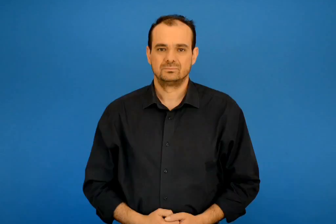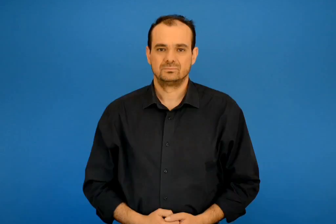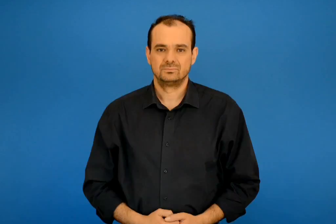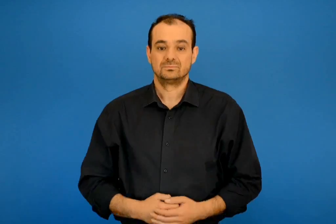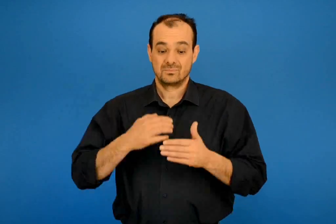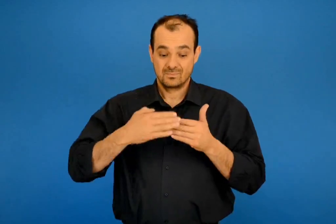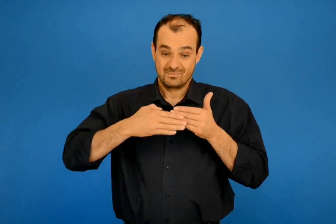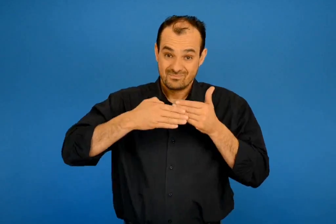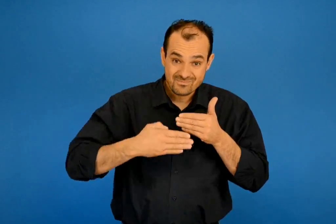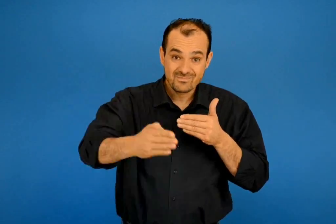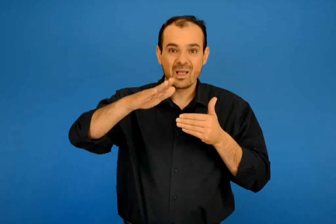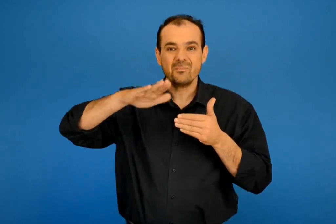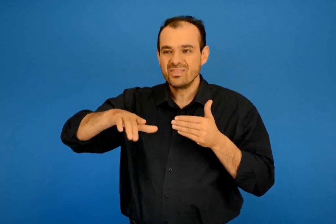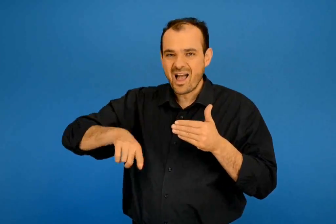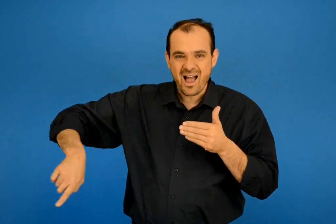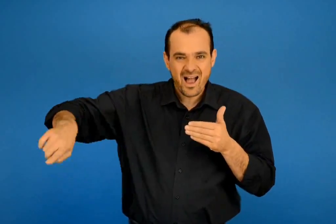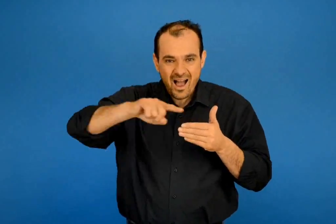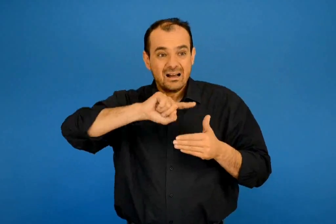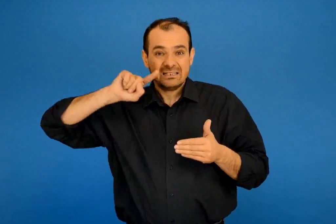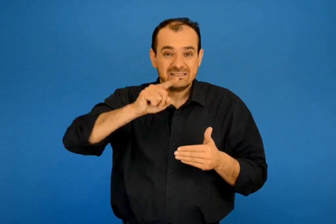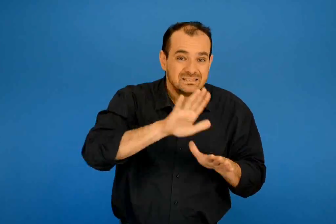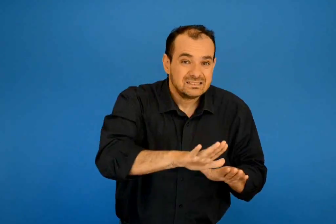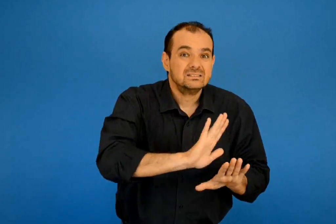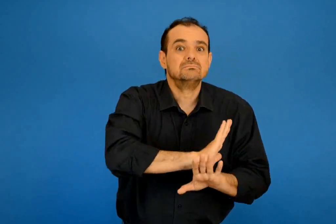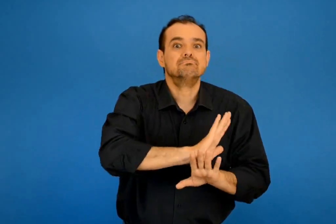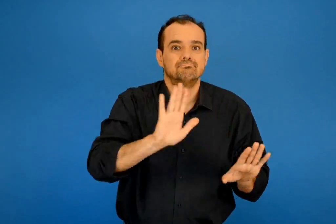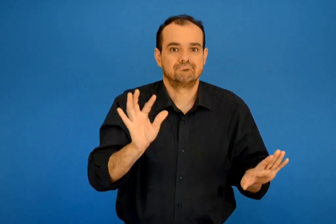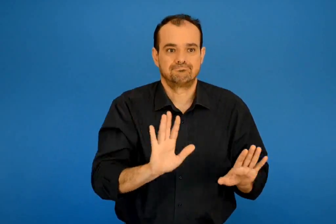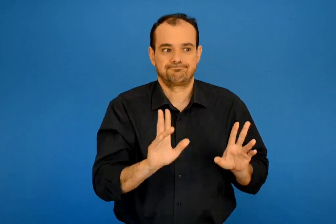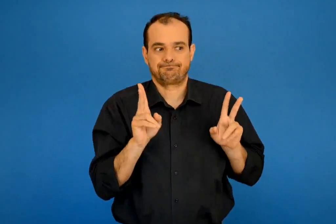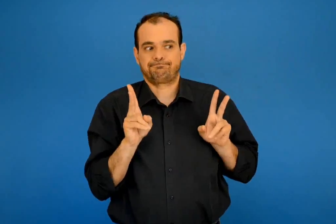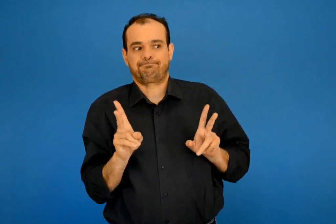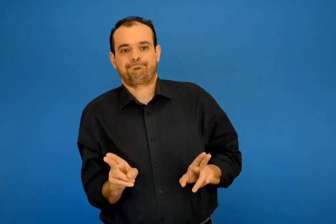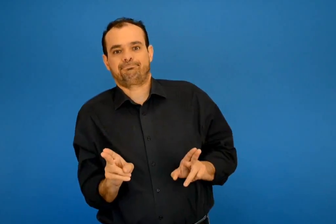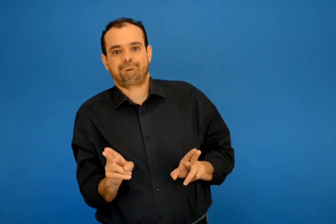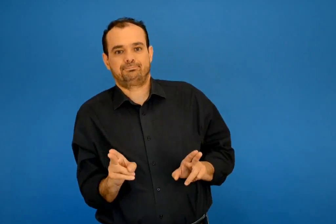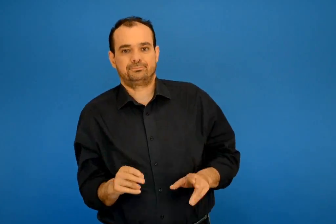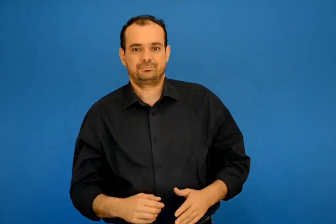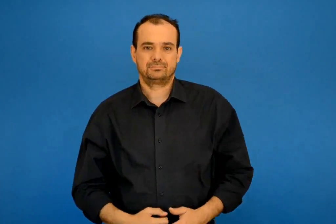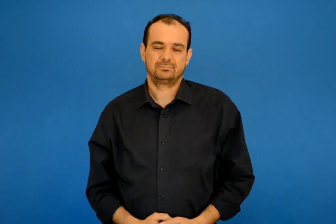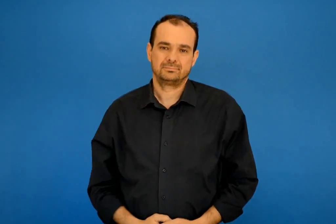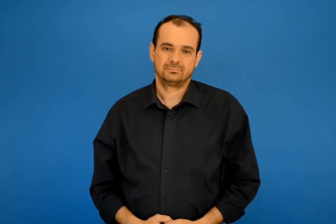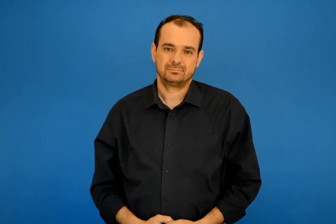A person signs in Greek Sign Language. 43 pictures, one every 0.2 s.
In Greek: κι από τη μέρα εκείνη έπαψαν να πειράζουν τη μικρή κατερίνα
